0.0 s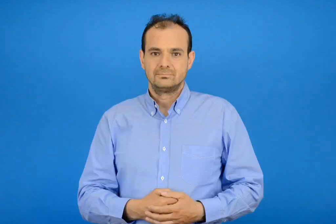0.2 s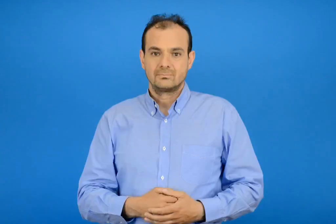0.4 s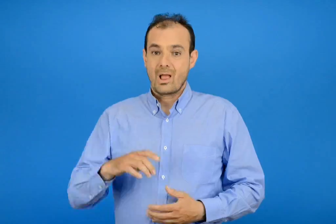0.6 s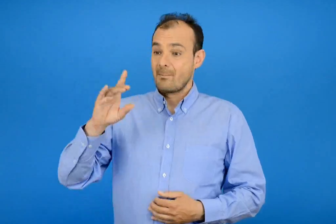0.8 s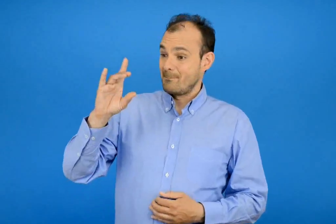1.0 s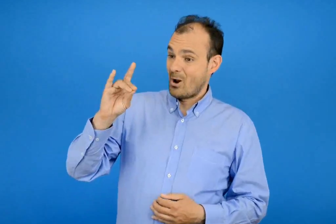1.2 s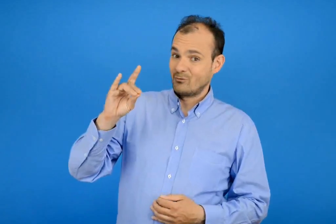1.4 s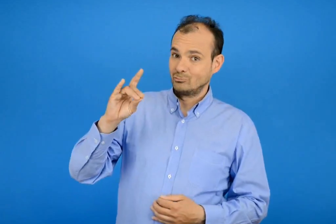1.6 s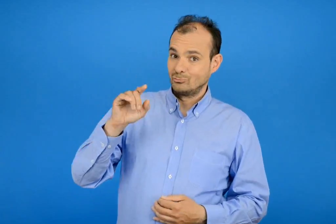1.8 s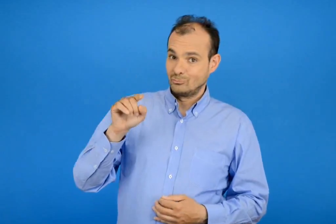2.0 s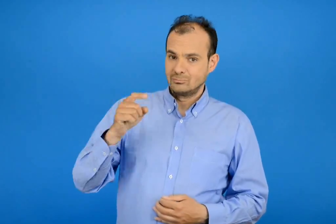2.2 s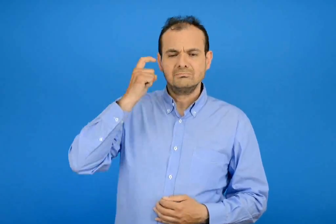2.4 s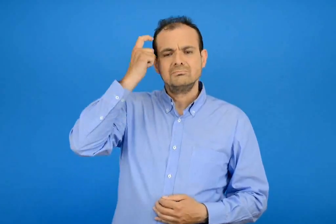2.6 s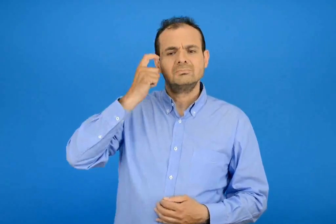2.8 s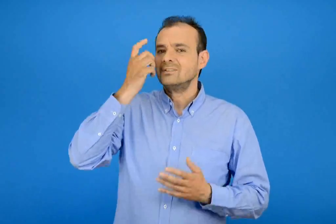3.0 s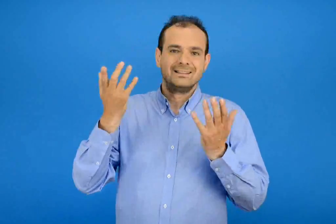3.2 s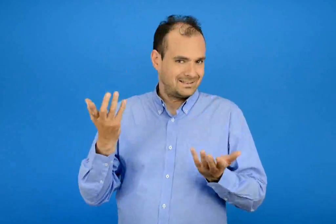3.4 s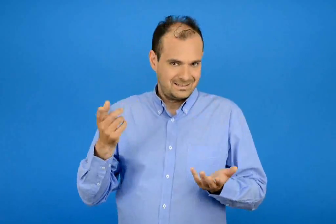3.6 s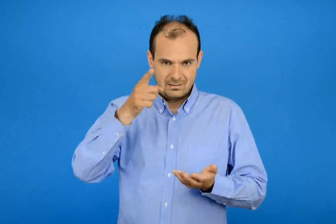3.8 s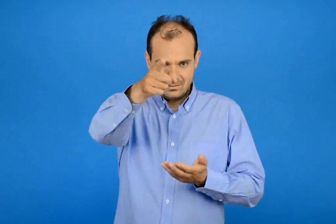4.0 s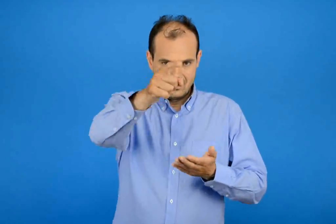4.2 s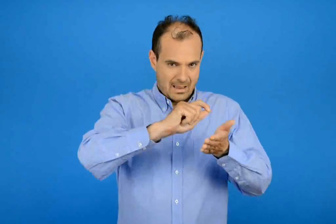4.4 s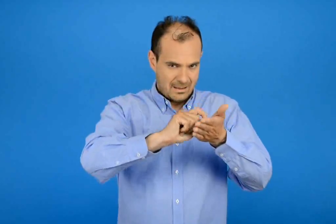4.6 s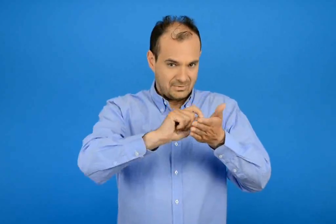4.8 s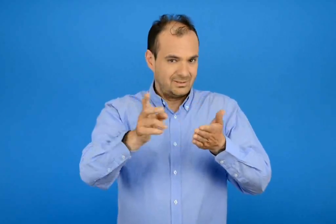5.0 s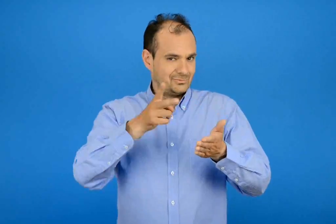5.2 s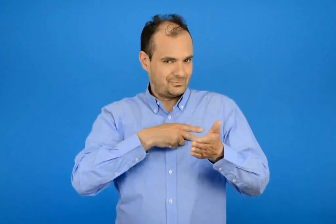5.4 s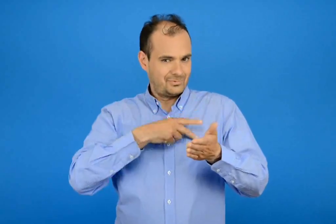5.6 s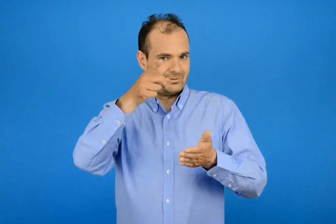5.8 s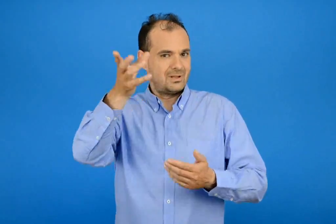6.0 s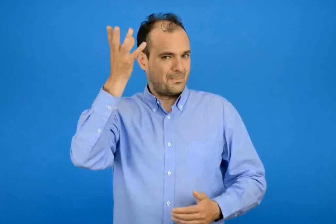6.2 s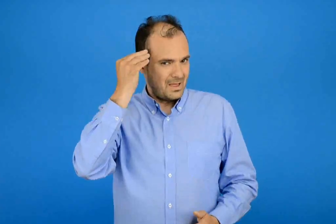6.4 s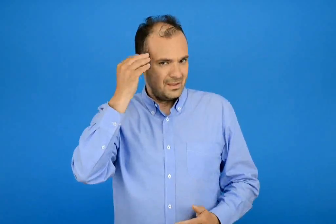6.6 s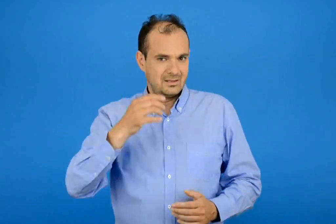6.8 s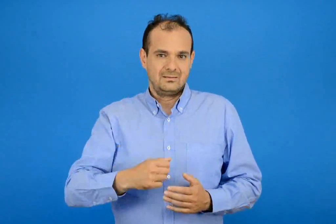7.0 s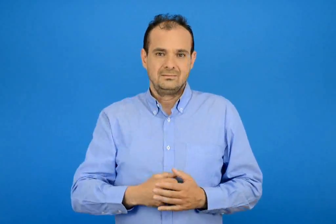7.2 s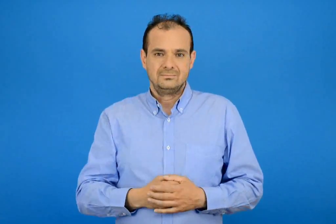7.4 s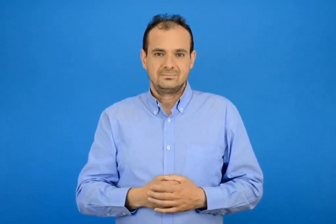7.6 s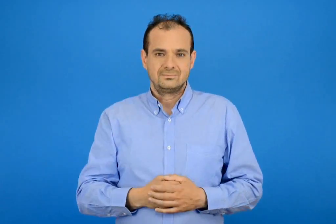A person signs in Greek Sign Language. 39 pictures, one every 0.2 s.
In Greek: μαθέ να γράφεις σωστά τι σκέφτεται ο μολυβιος
